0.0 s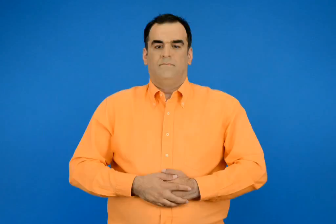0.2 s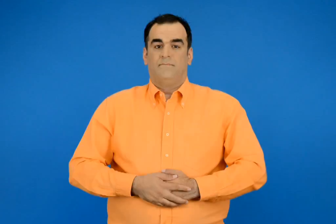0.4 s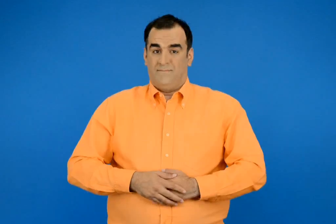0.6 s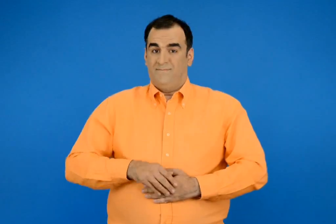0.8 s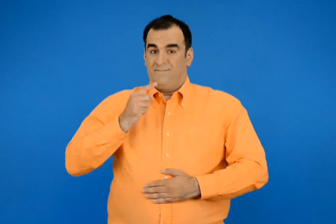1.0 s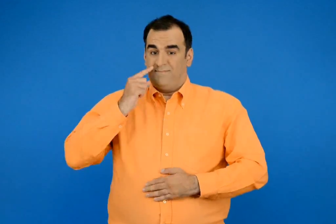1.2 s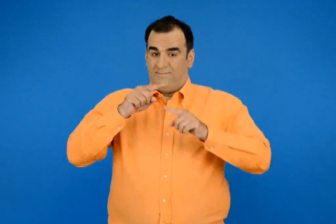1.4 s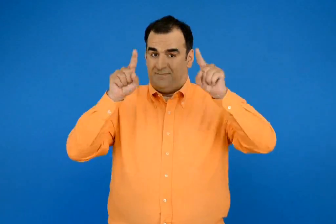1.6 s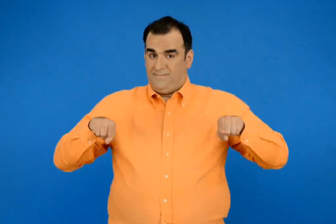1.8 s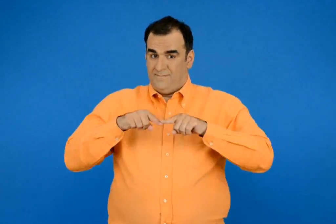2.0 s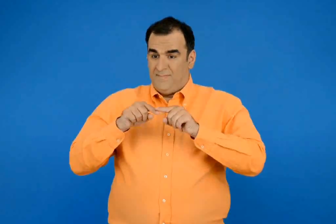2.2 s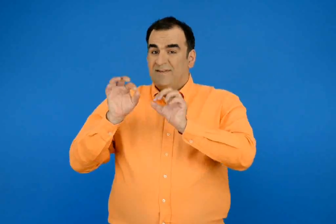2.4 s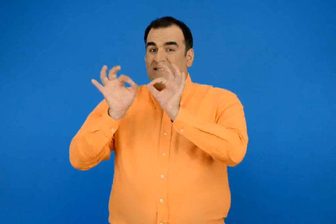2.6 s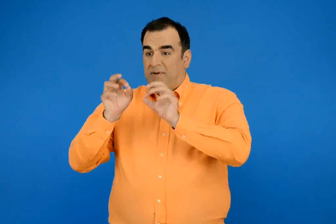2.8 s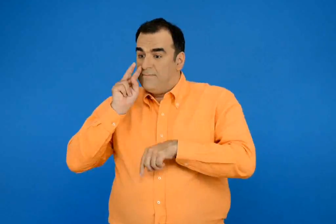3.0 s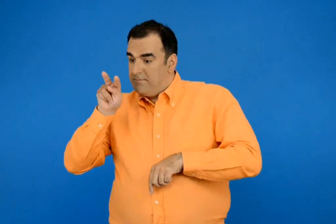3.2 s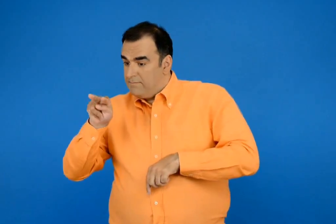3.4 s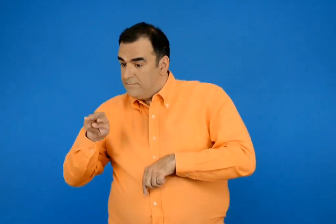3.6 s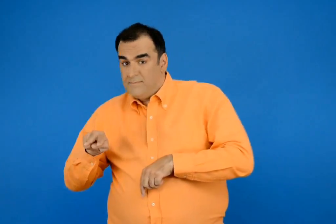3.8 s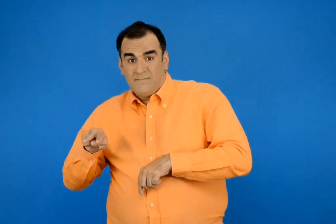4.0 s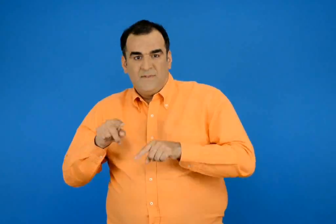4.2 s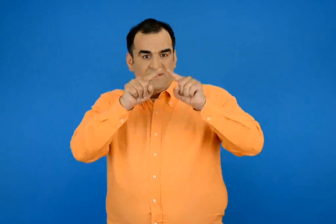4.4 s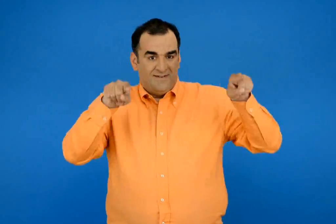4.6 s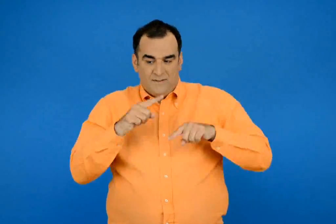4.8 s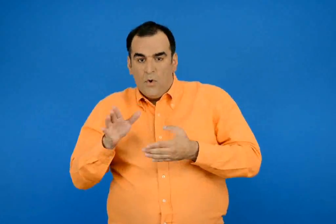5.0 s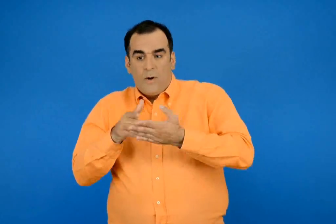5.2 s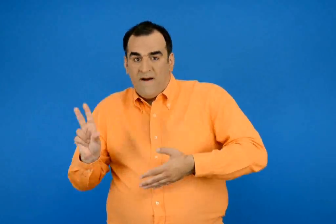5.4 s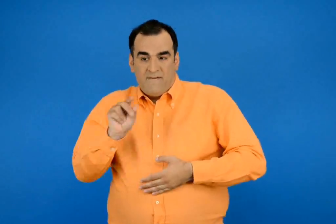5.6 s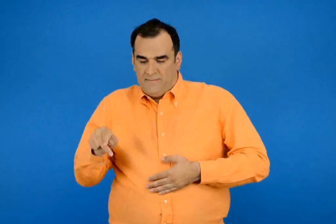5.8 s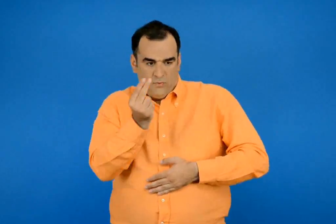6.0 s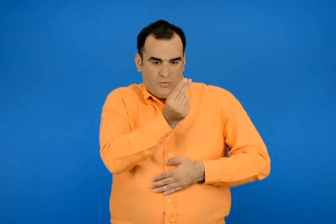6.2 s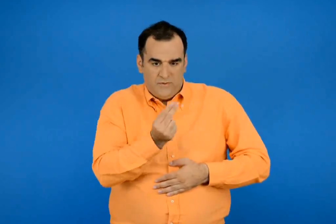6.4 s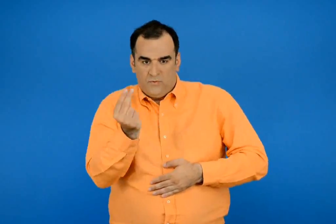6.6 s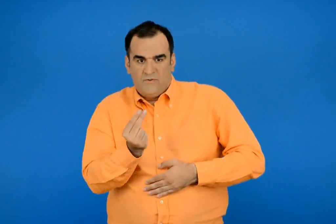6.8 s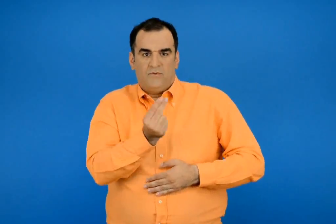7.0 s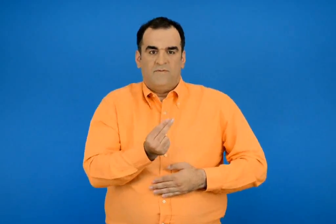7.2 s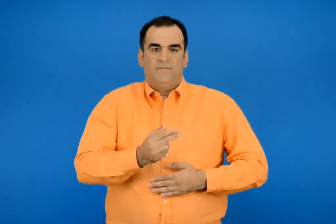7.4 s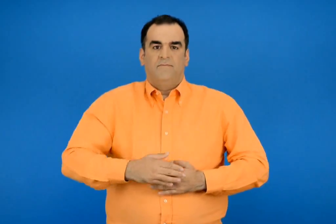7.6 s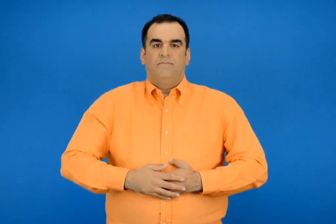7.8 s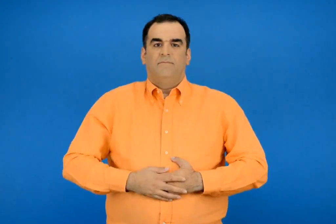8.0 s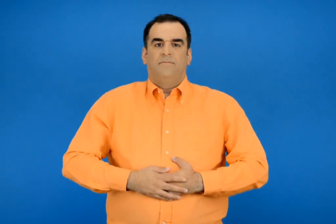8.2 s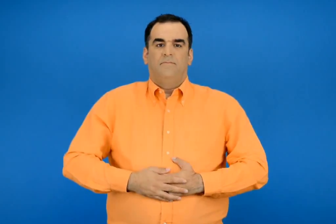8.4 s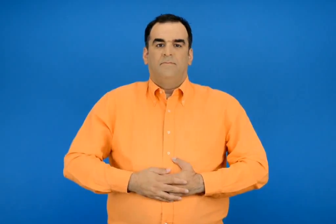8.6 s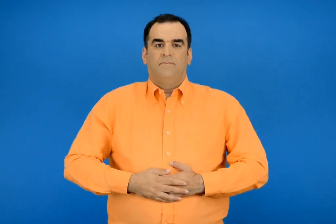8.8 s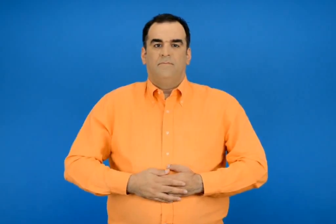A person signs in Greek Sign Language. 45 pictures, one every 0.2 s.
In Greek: παρατηρώ τα χρωματισμένα σχήματα χρωματίζω με το αντίστοιχο χρώμα τα ιδιά σχήματα
